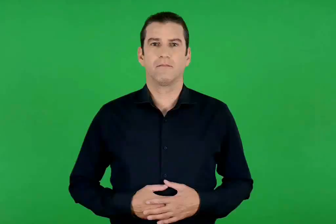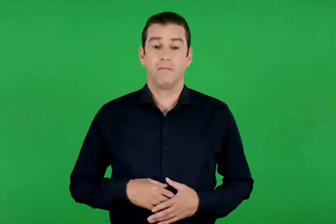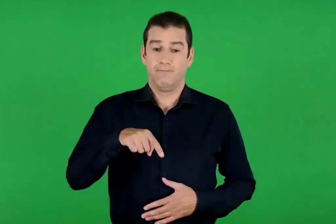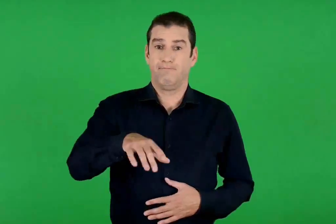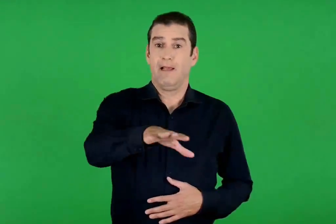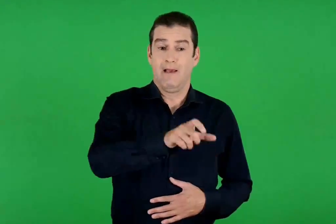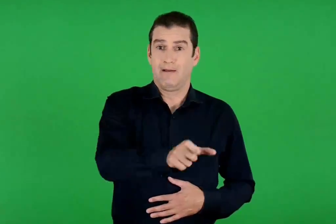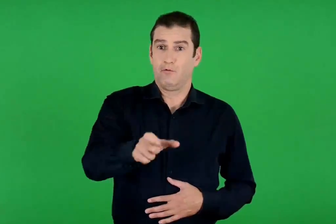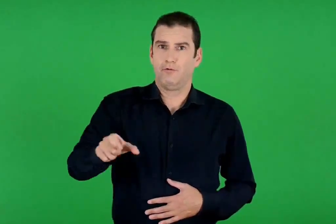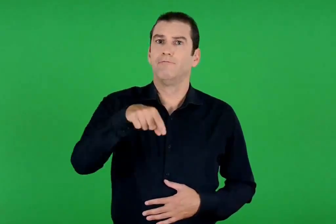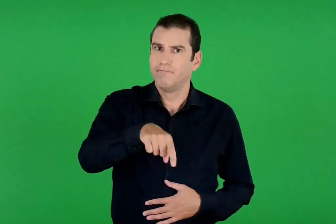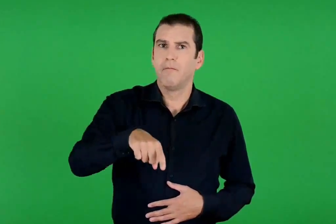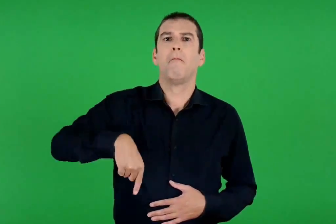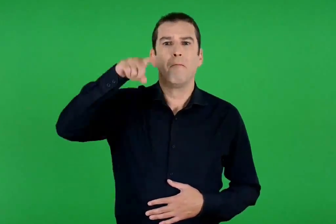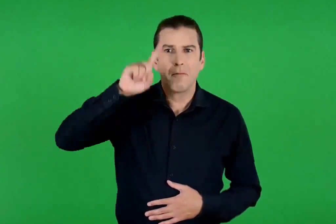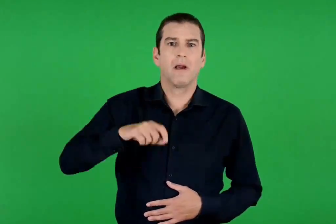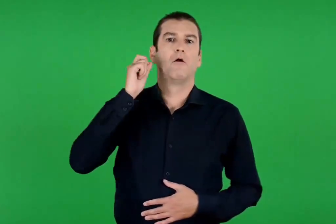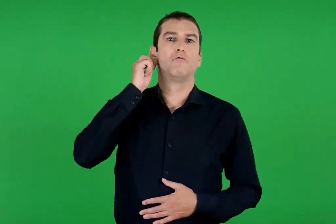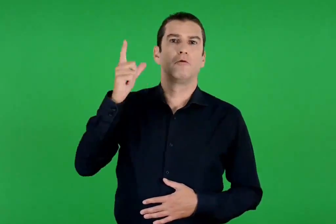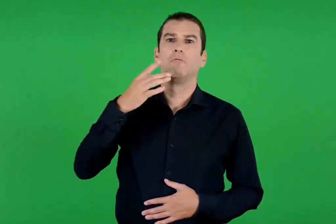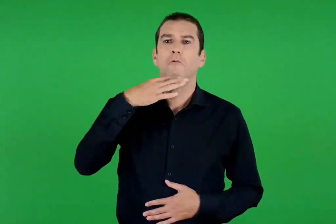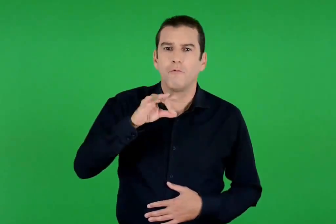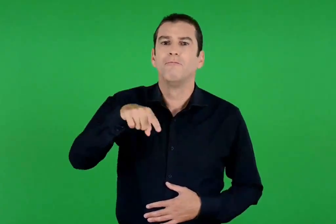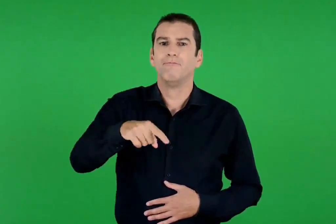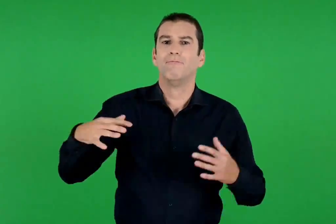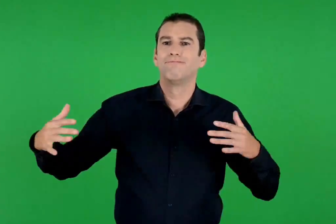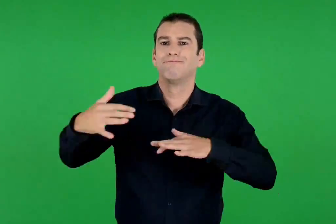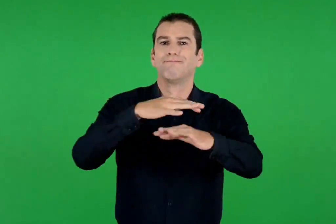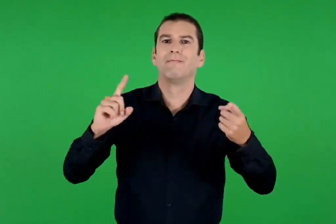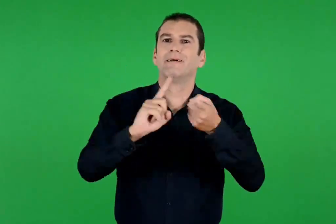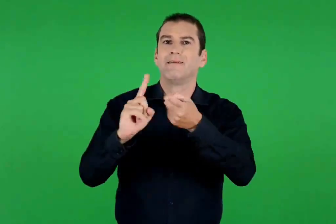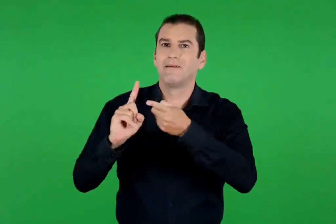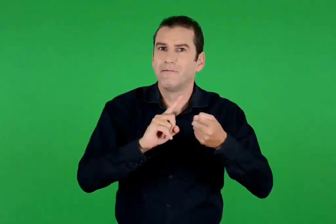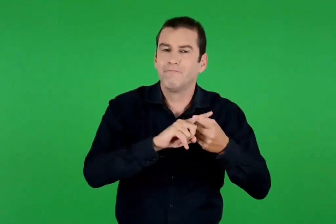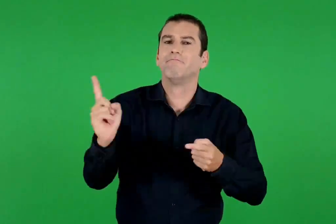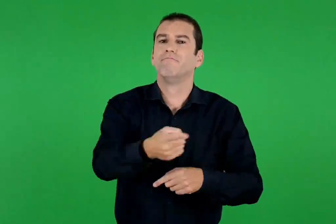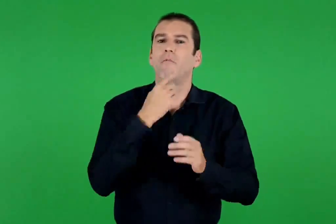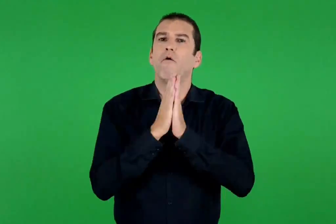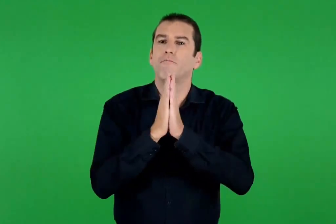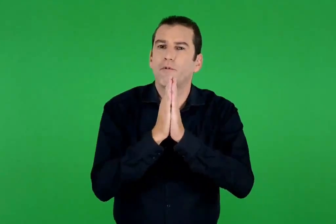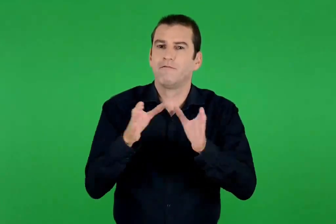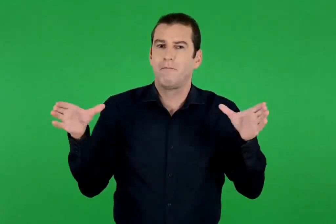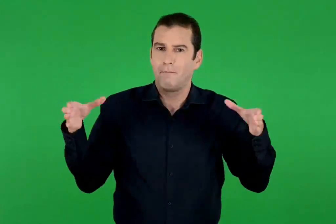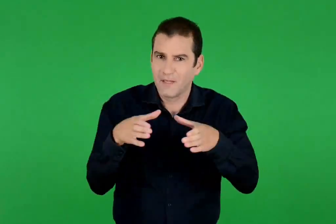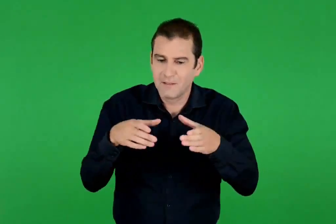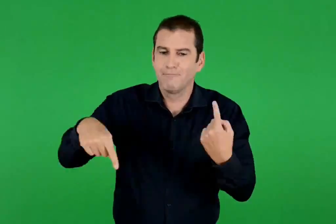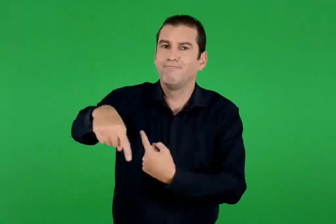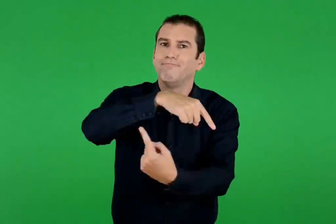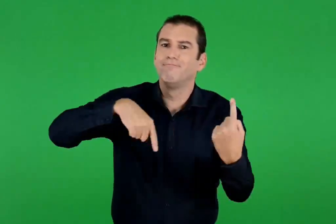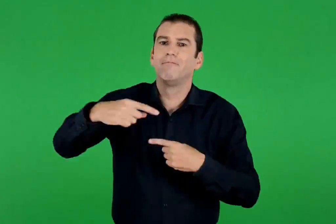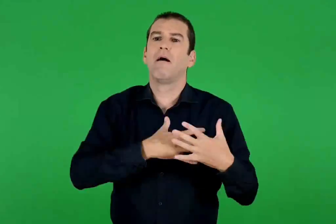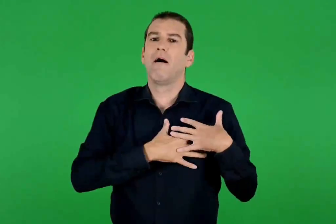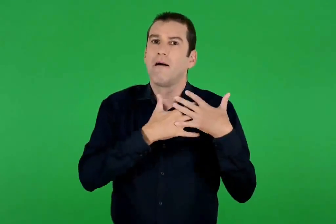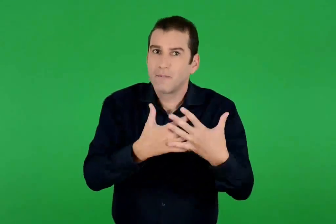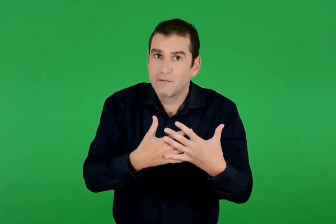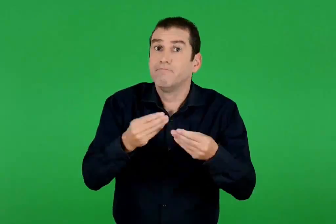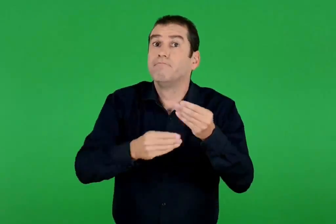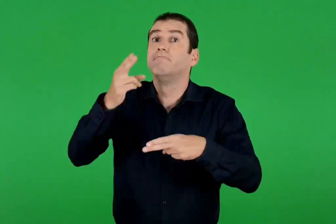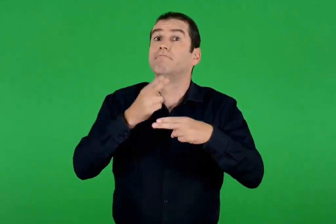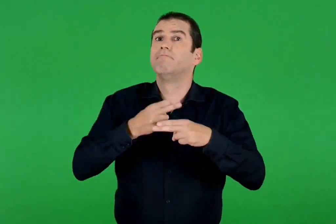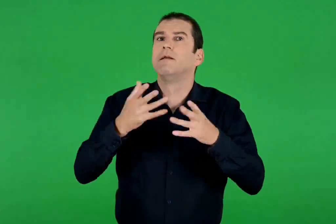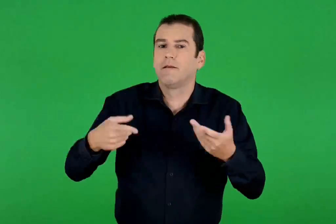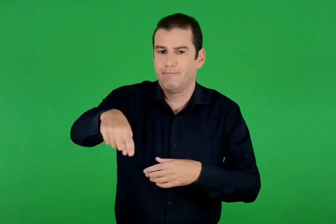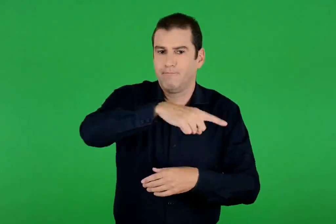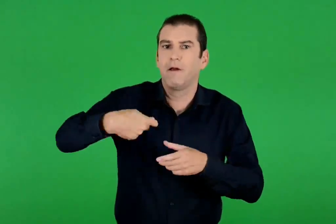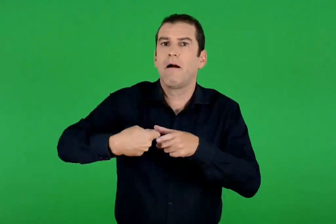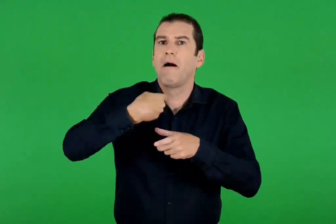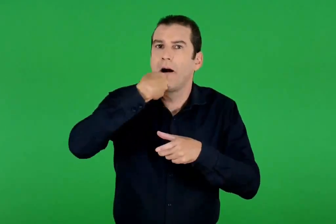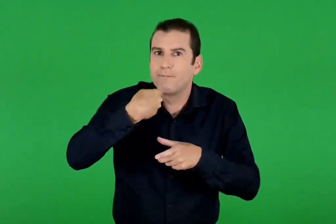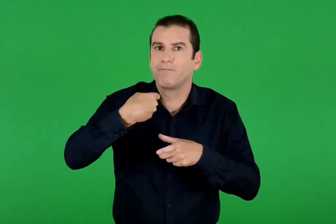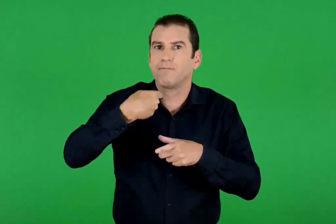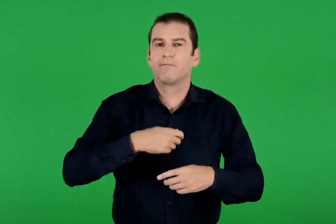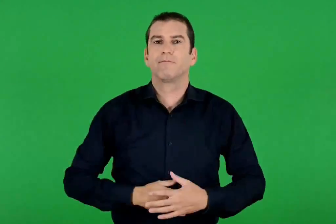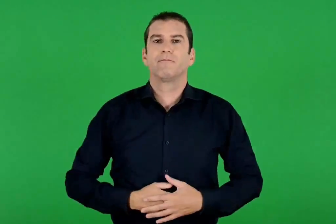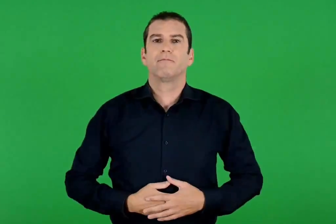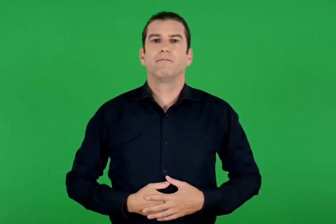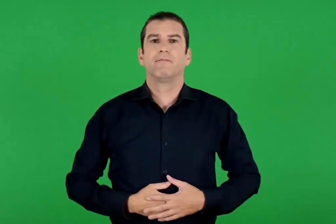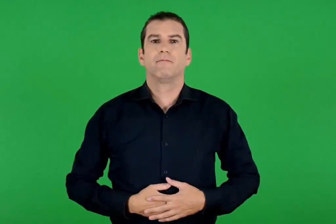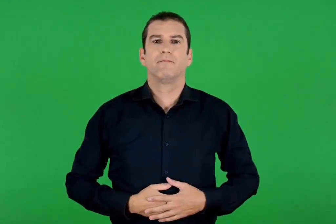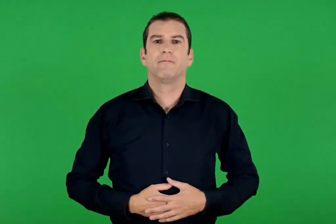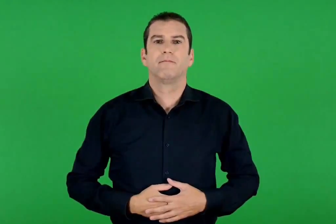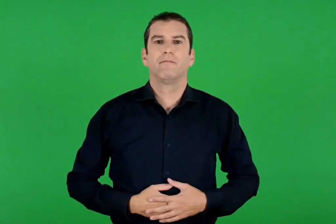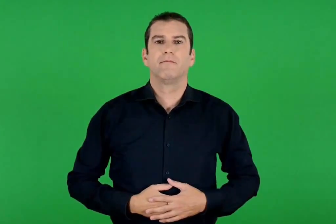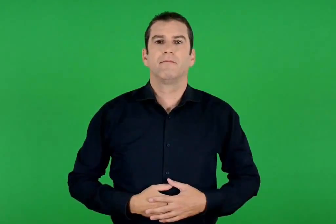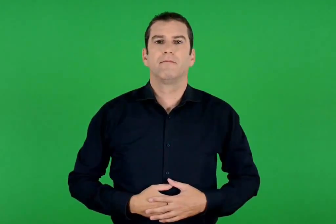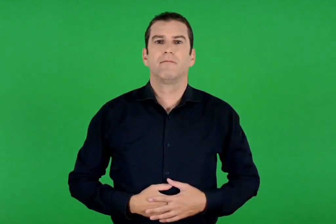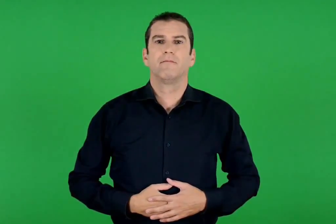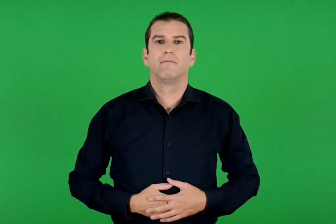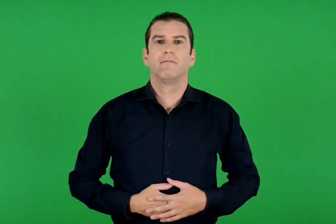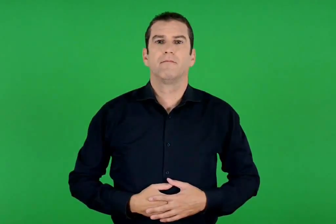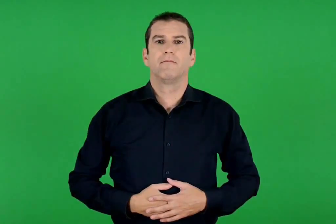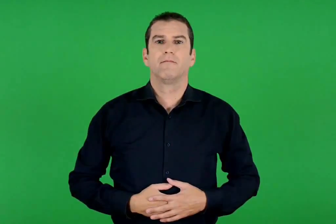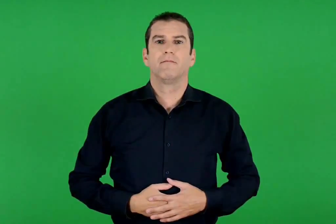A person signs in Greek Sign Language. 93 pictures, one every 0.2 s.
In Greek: είναι για αυτούς μέρα γιορτής , αφού συναντιούνται για να προσευχηθούν όλοι μαζί , να δείξουν την αγάπη τους μεταξύ τους και , το πιο σημαντικό από όλα , να κοινωνήσουν
